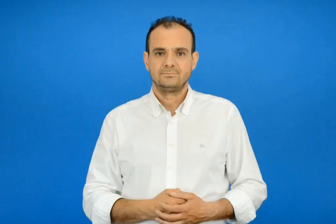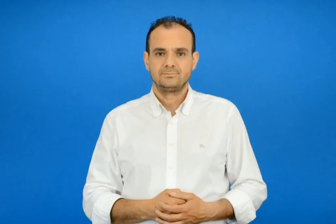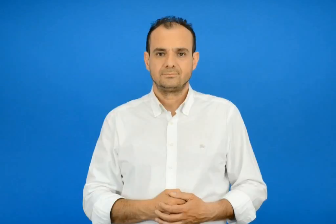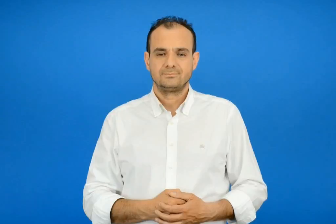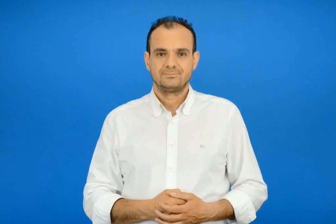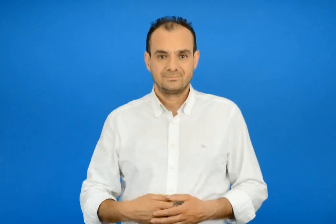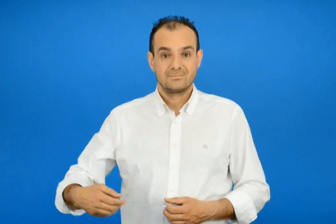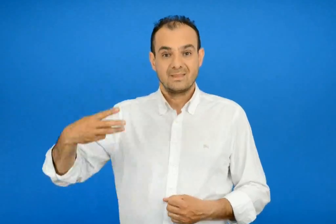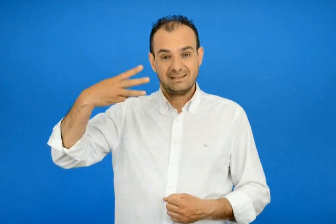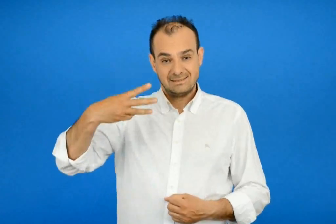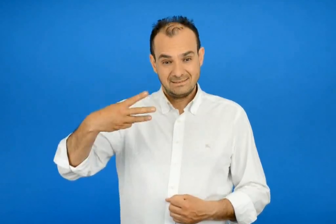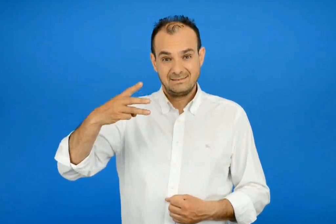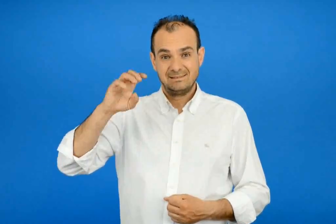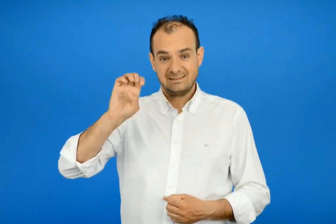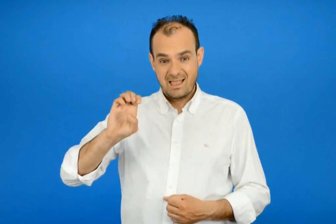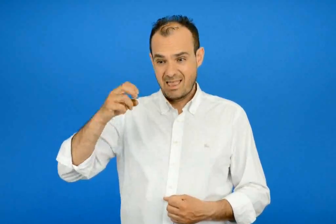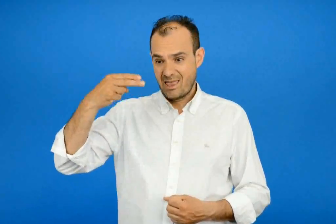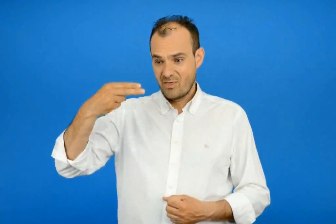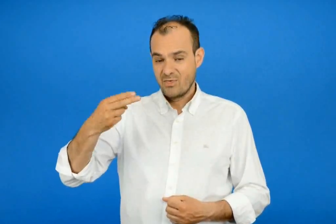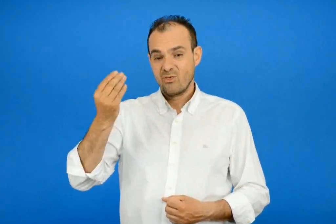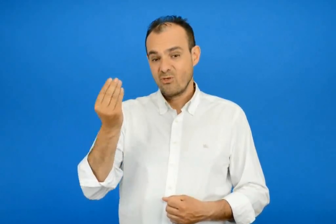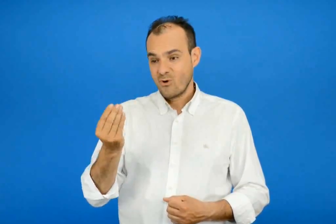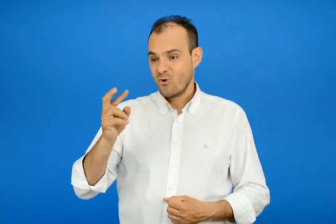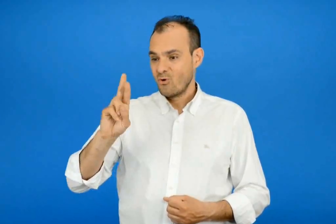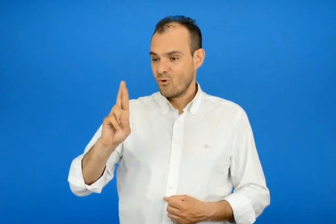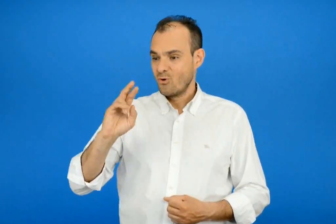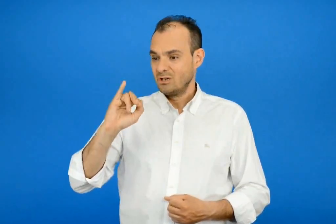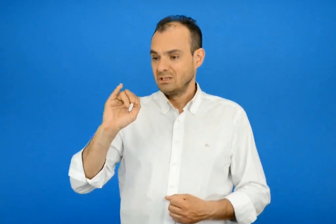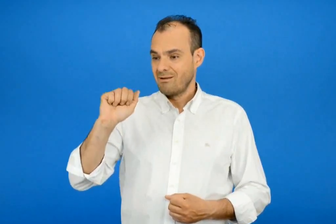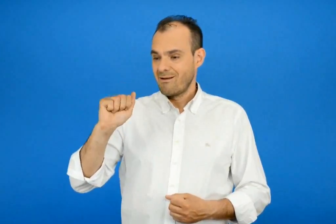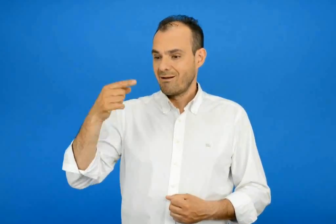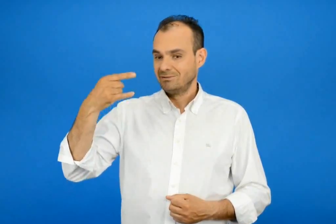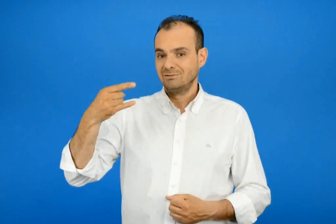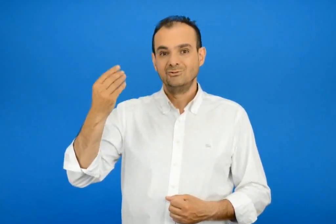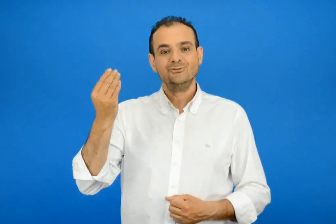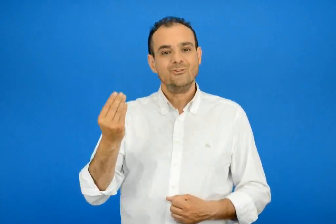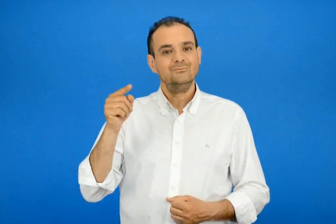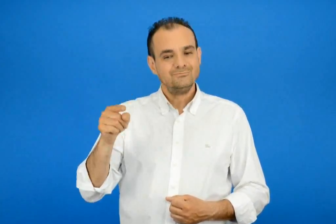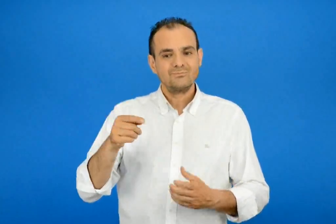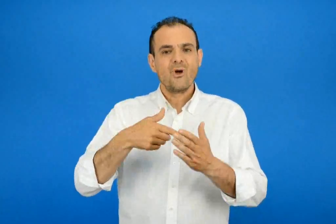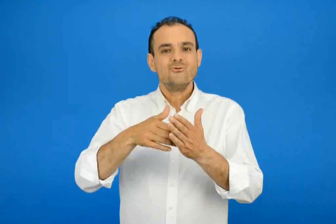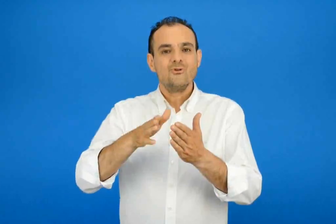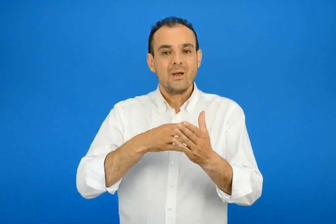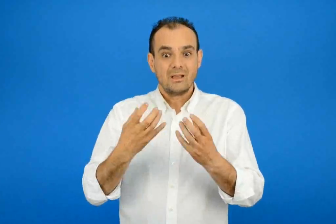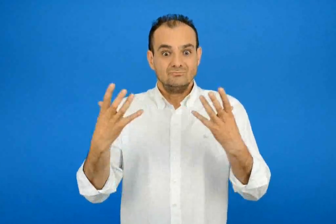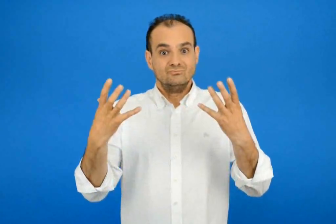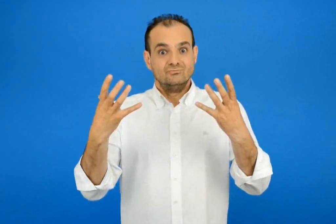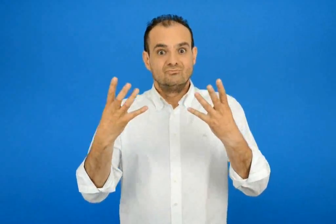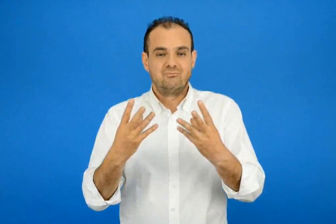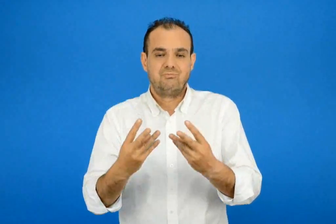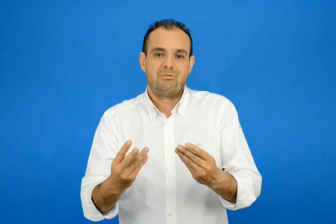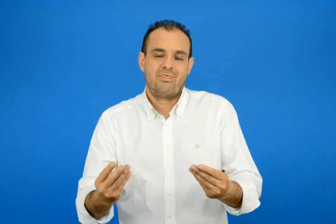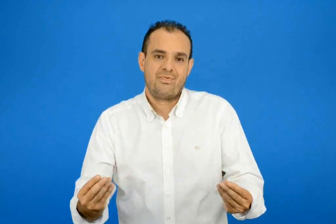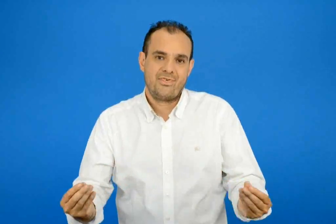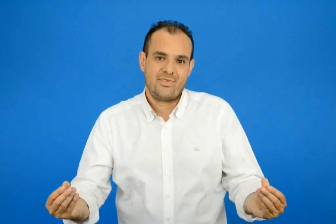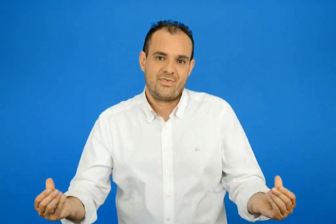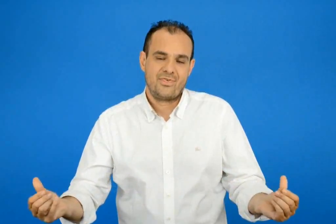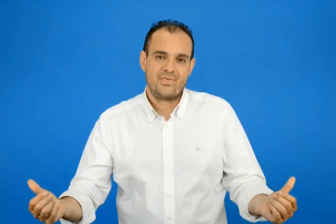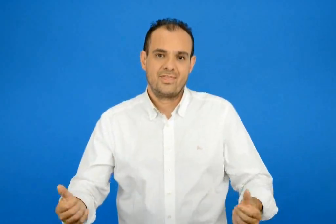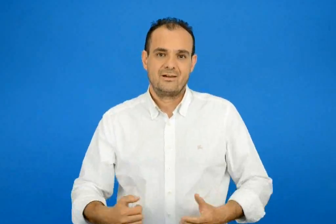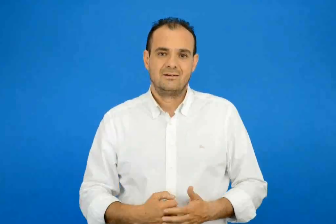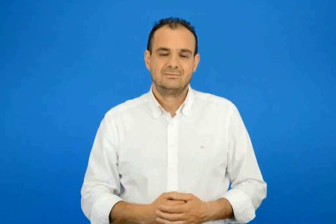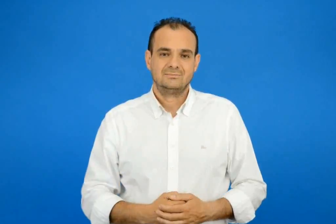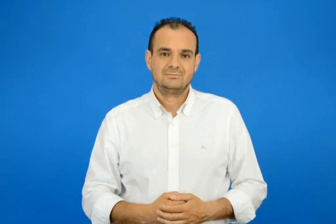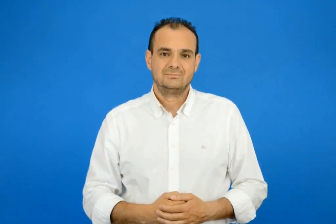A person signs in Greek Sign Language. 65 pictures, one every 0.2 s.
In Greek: ξεθωριάζω χάνω τη ζωντάνια των χρωμάτων μου
